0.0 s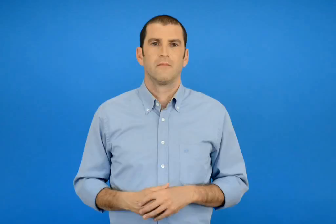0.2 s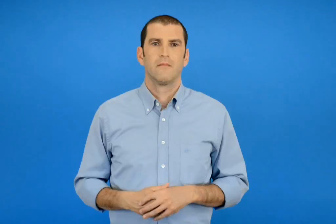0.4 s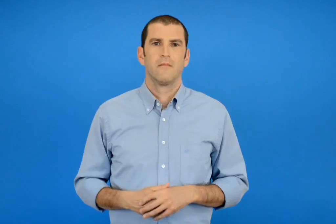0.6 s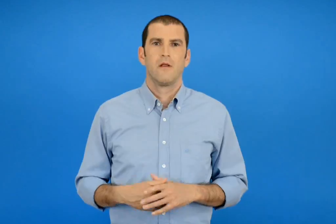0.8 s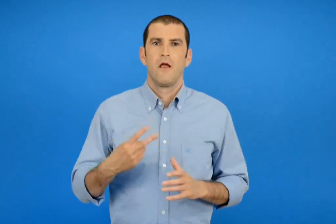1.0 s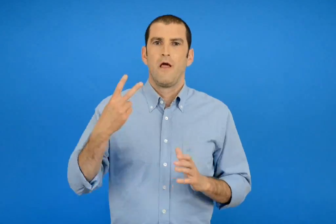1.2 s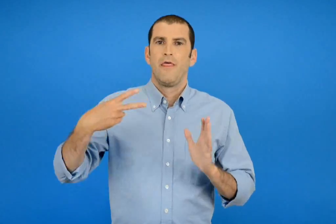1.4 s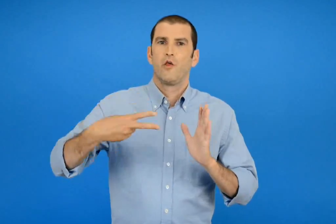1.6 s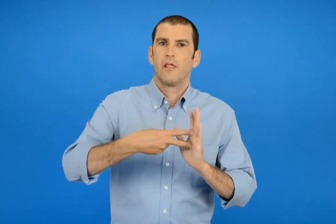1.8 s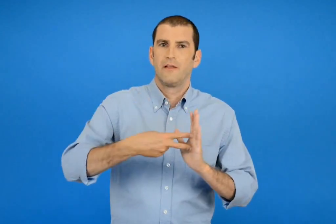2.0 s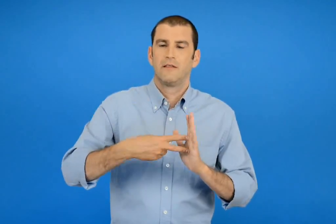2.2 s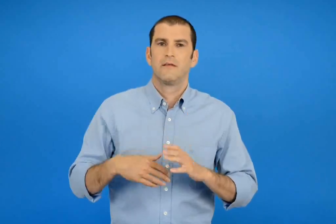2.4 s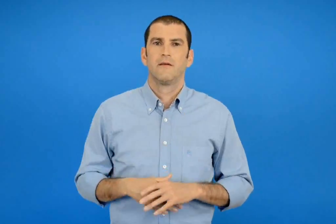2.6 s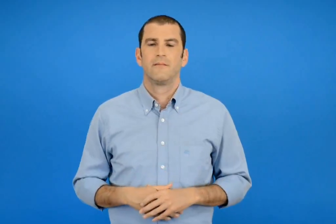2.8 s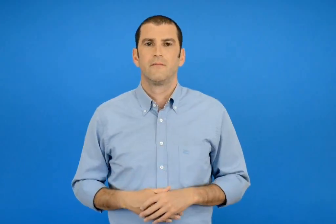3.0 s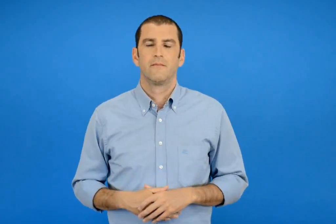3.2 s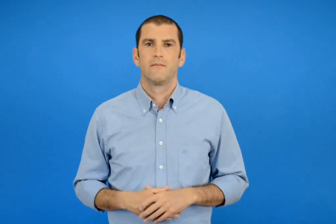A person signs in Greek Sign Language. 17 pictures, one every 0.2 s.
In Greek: δύο χιλιάδες
